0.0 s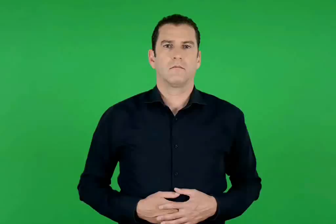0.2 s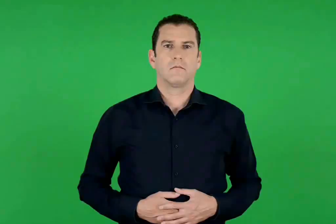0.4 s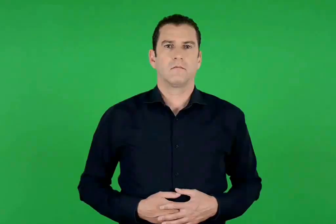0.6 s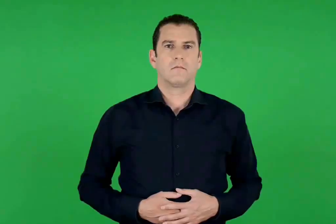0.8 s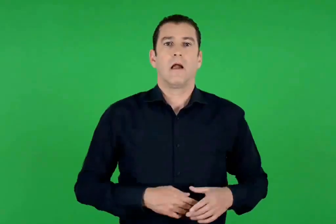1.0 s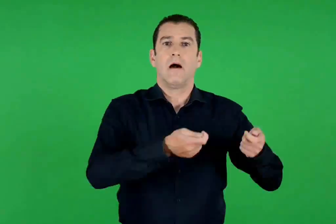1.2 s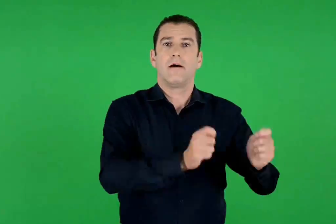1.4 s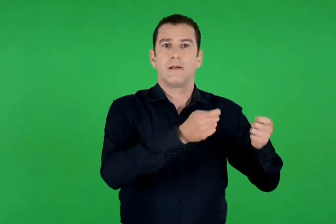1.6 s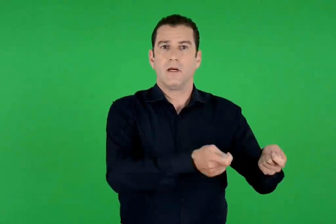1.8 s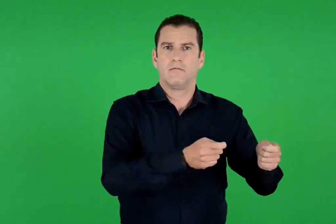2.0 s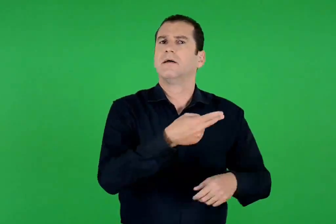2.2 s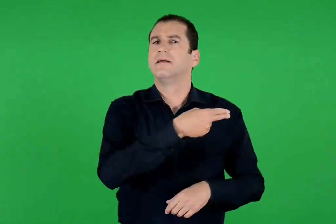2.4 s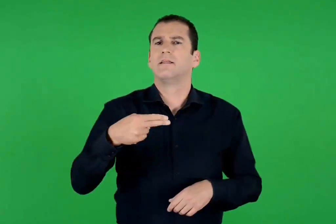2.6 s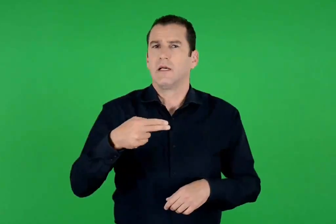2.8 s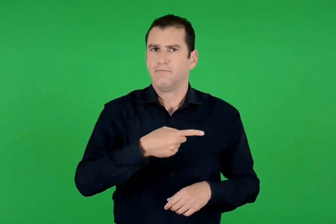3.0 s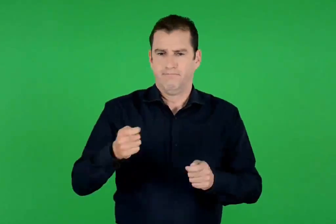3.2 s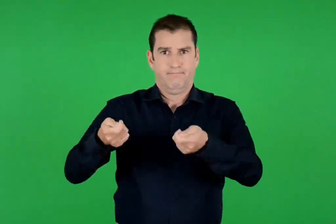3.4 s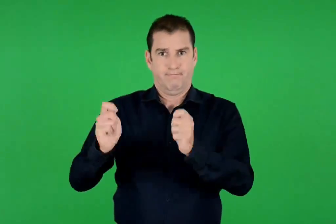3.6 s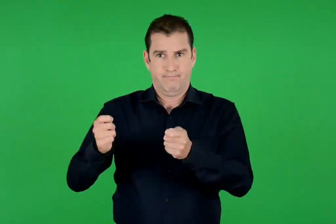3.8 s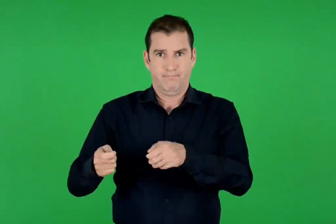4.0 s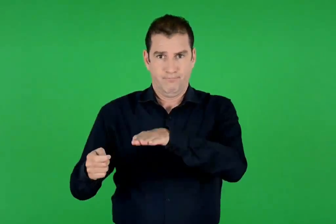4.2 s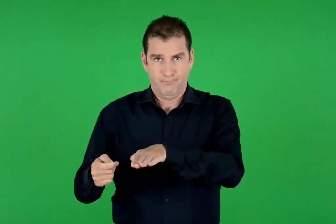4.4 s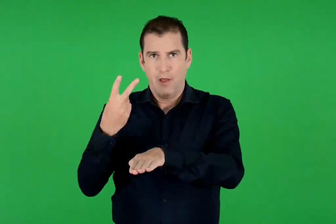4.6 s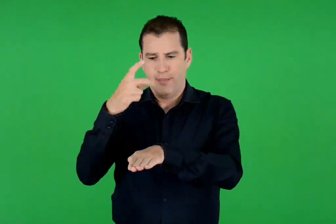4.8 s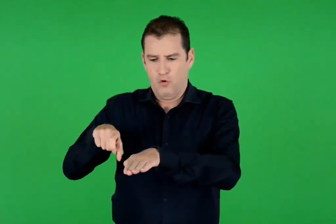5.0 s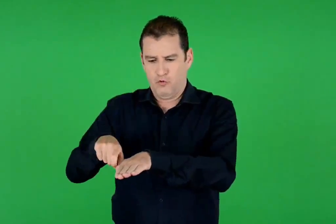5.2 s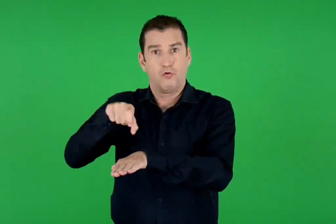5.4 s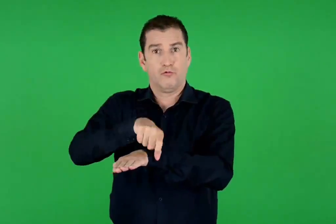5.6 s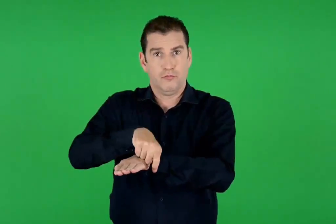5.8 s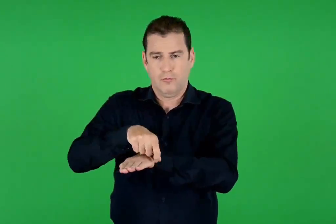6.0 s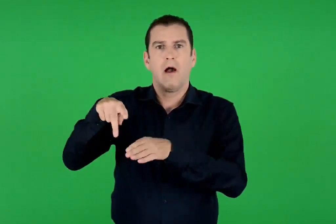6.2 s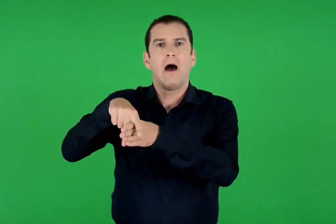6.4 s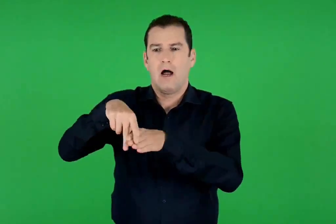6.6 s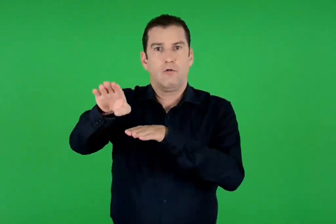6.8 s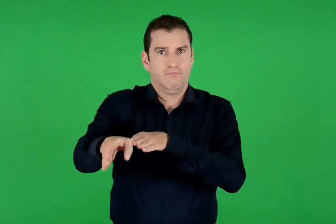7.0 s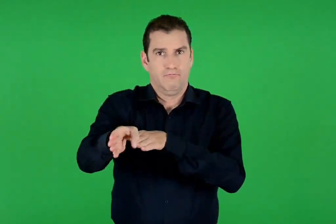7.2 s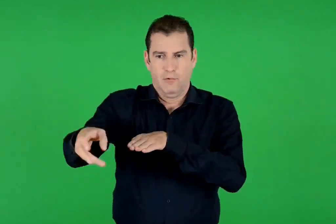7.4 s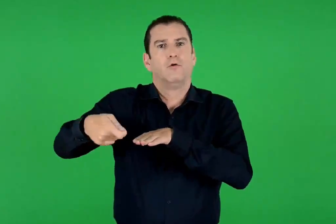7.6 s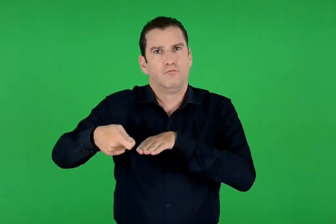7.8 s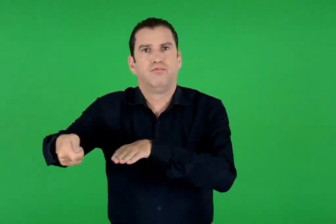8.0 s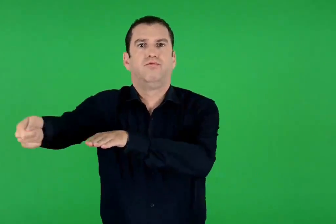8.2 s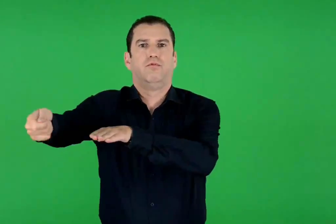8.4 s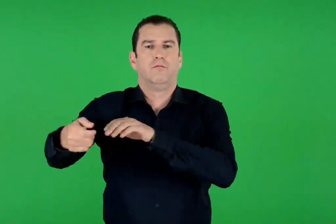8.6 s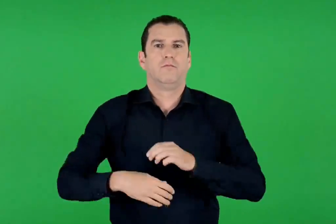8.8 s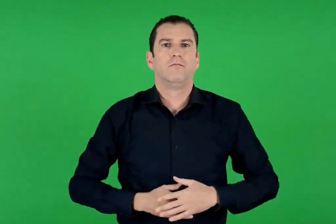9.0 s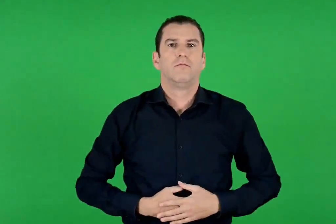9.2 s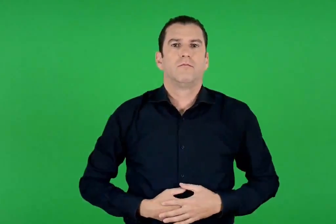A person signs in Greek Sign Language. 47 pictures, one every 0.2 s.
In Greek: άρμα κάρο με δυο τροχούς που το έσερναν άλογα
